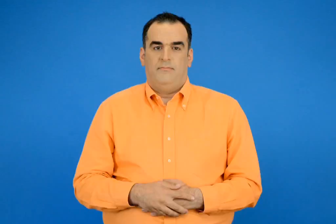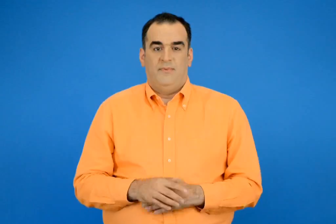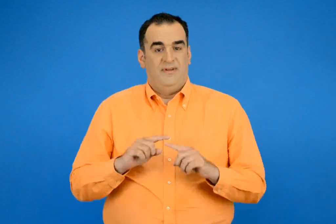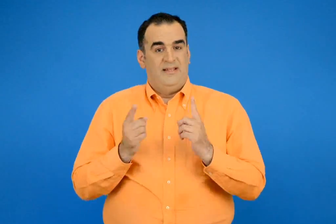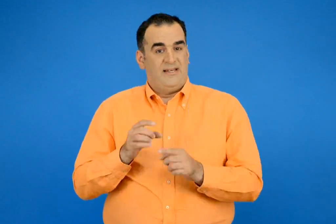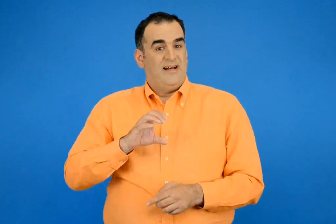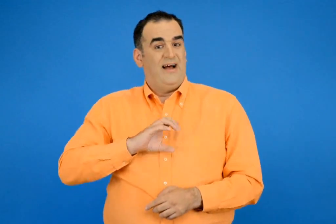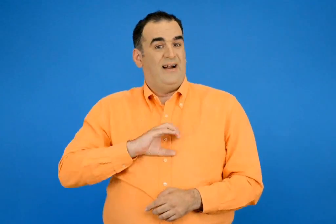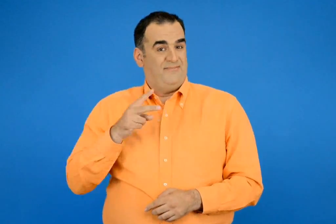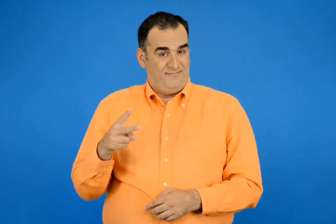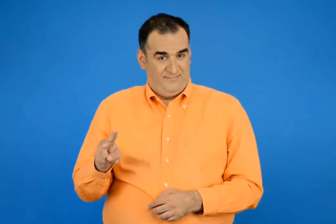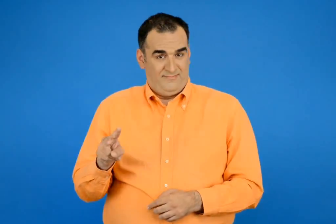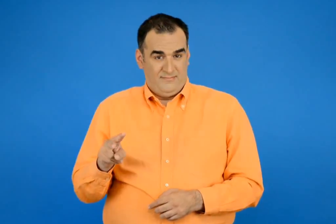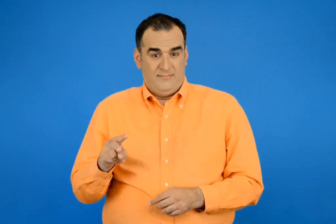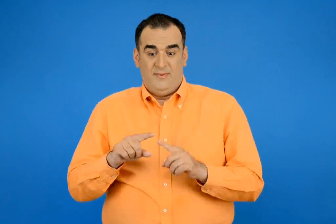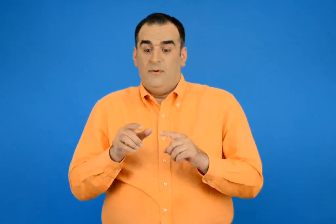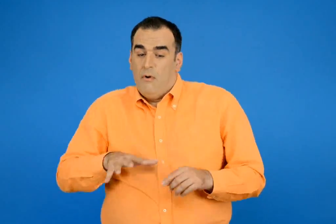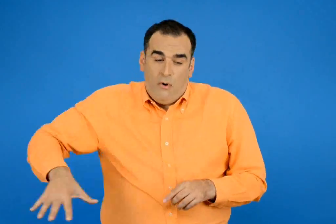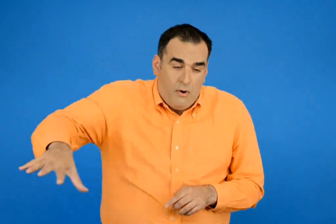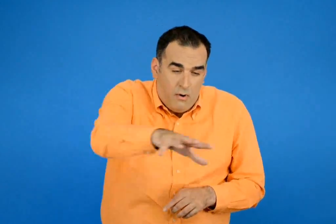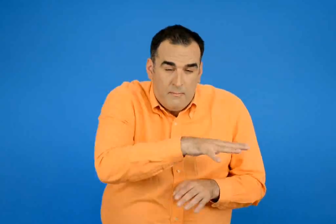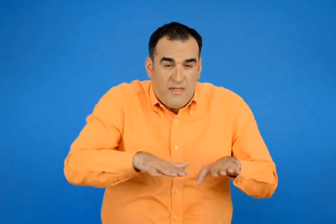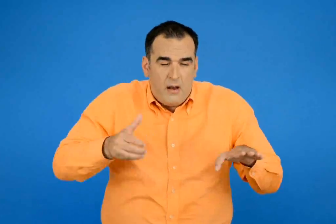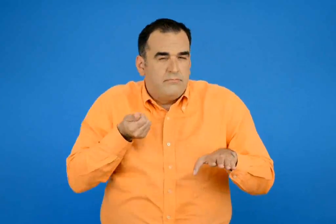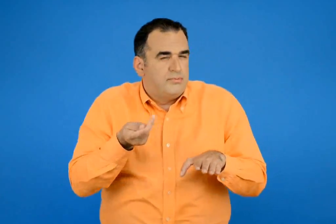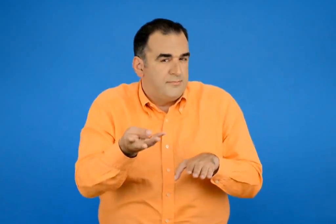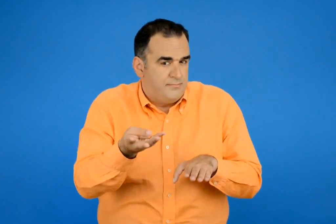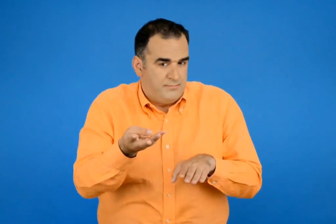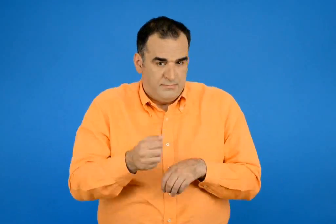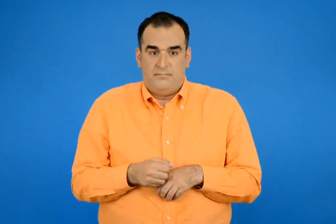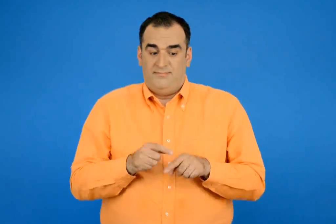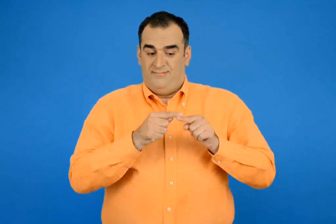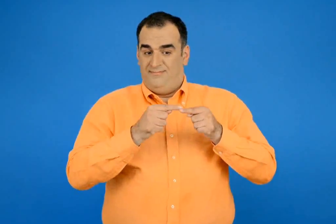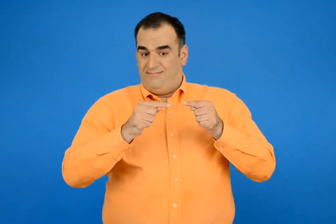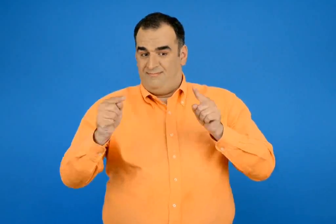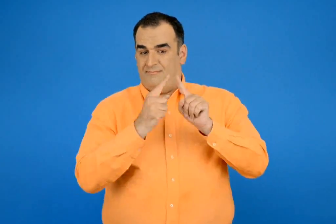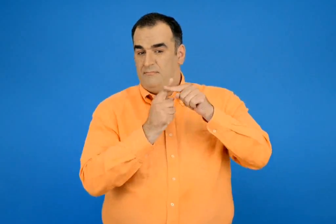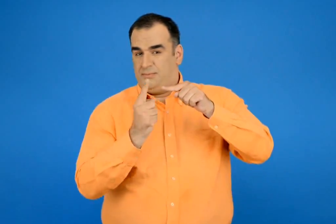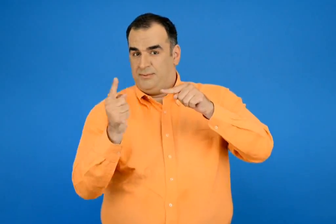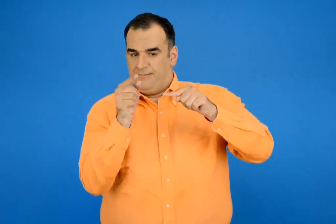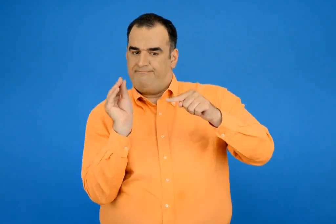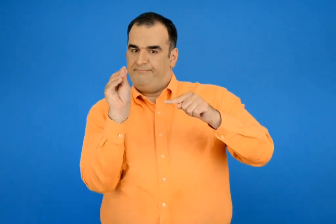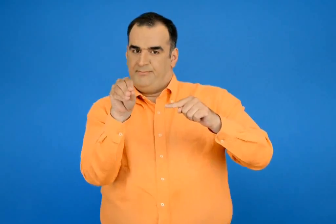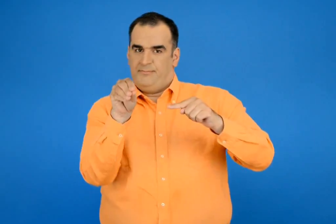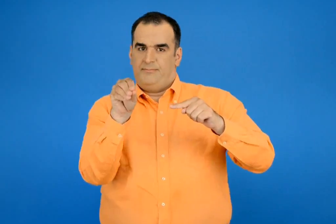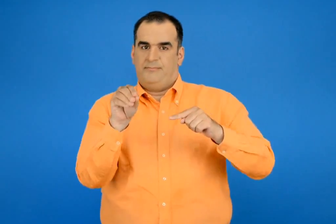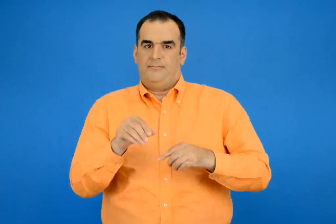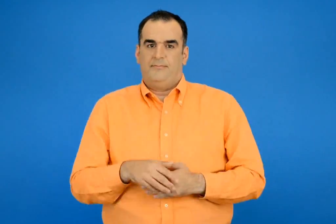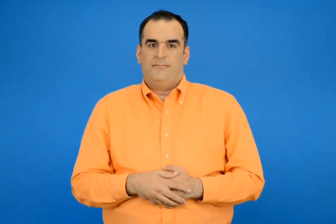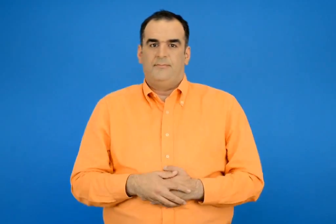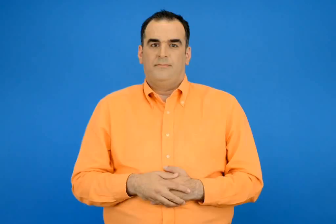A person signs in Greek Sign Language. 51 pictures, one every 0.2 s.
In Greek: πόσα είναι όλα τα παιδιά στην τάξη της ελένης ; δείχνω στην αριθμογραμμή
